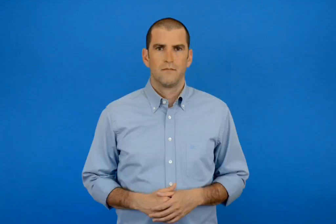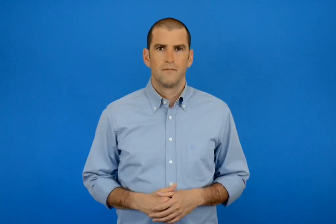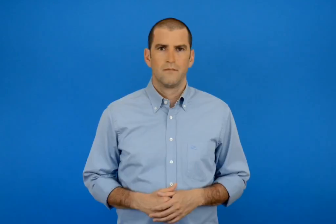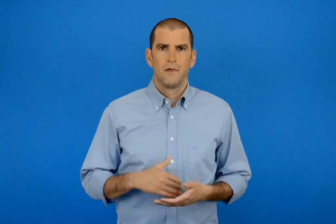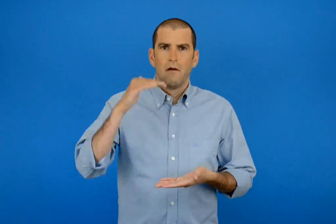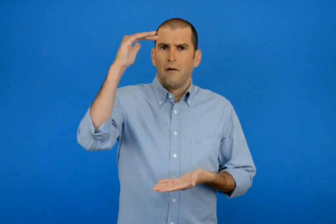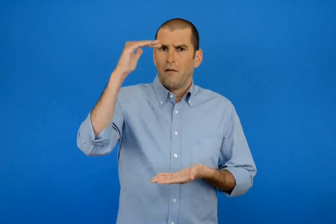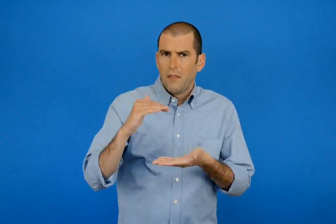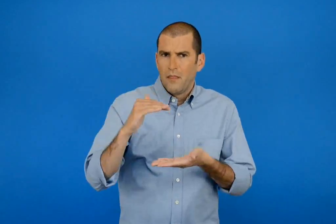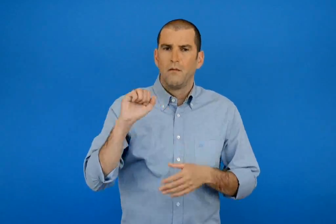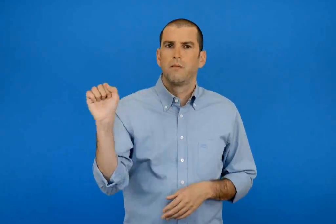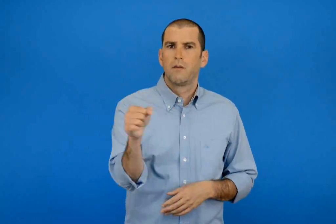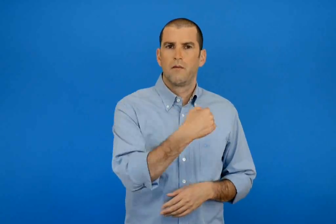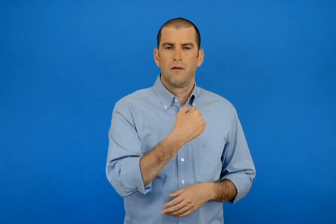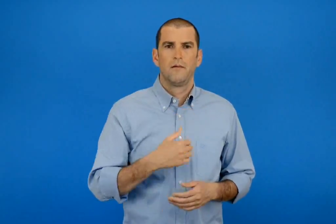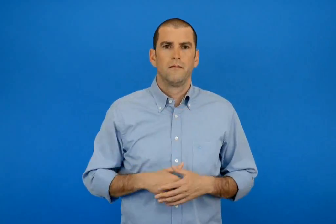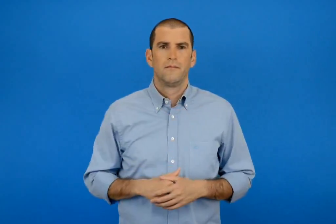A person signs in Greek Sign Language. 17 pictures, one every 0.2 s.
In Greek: το πιο χαμηλό ;
